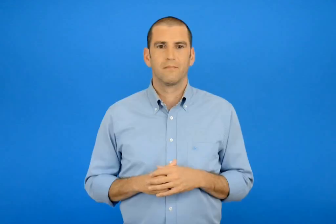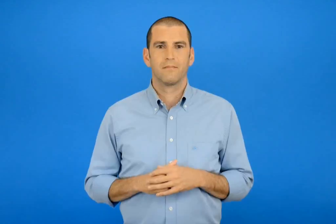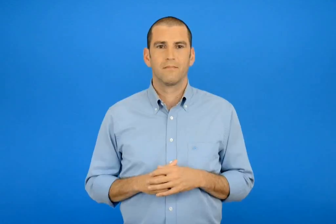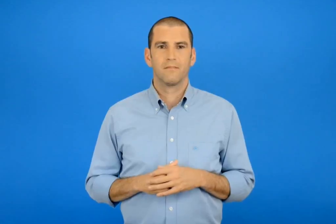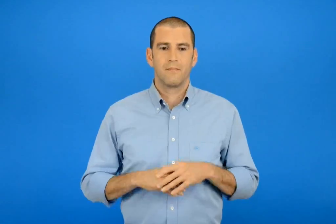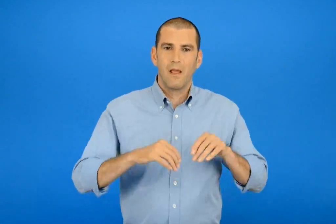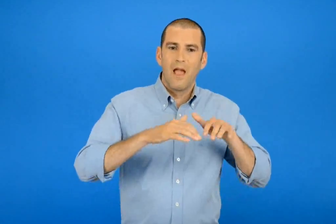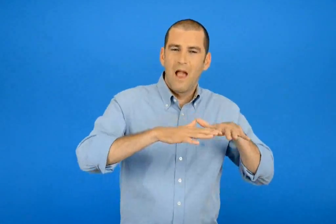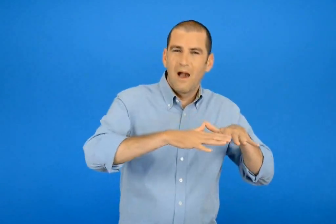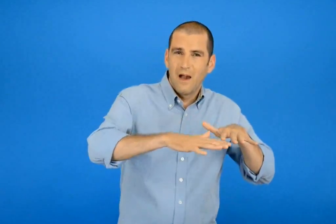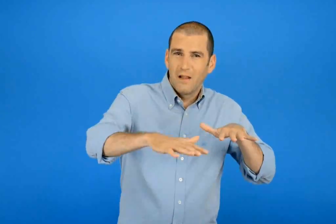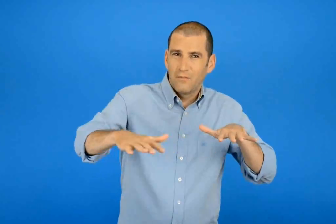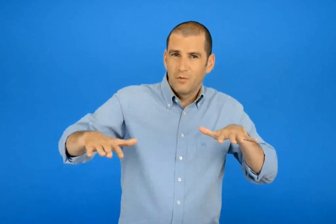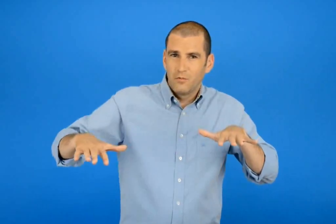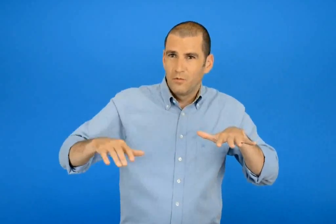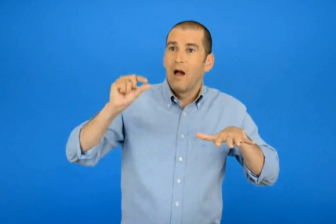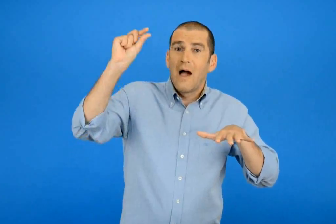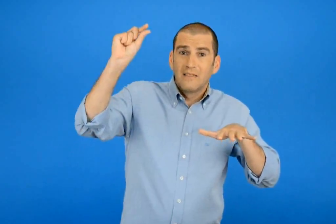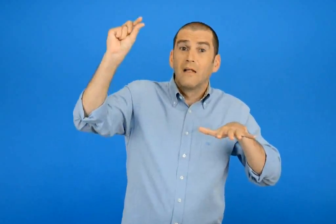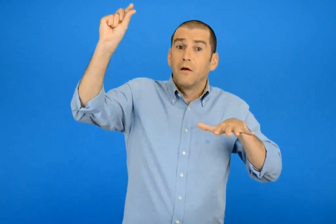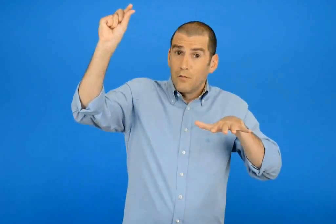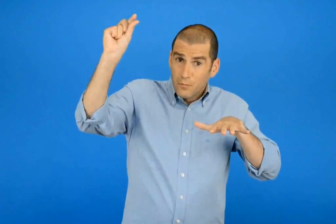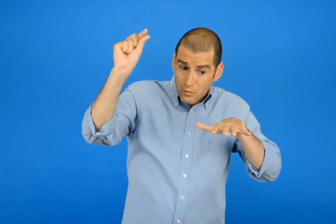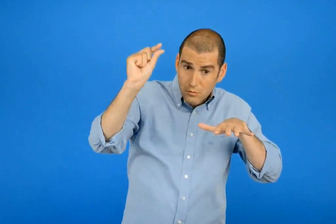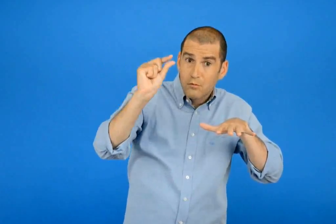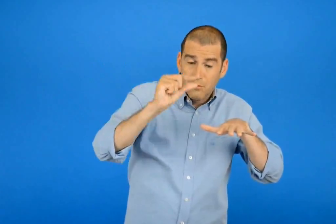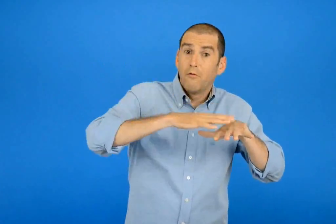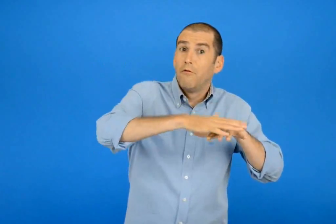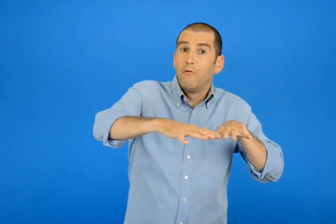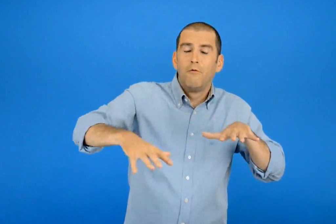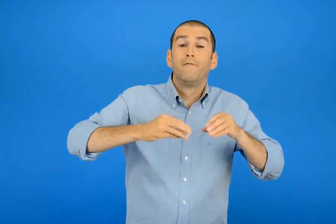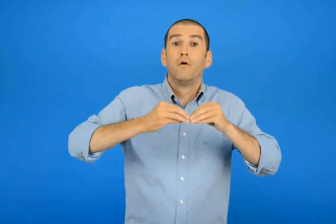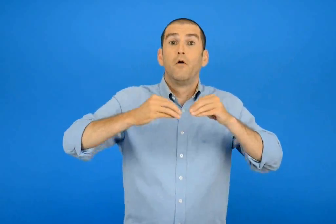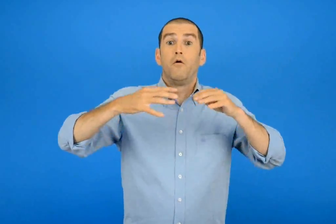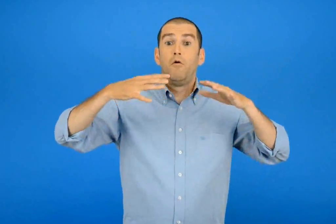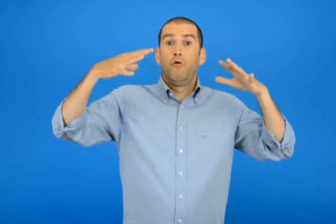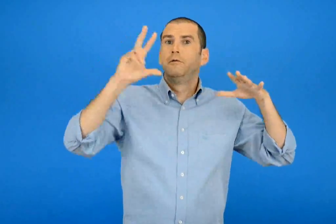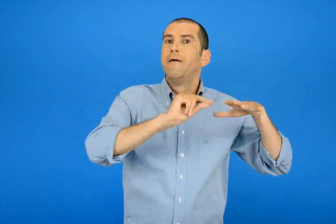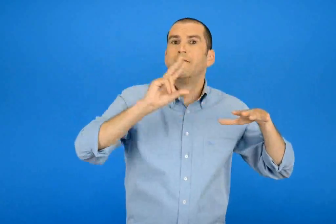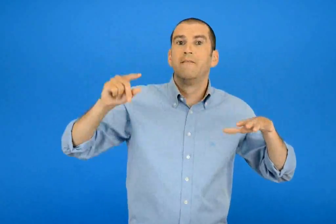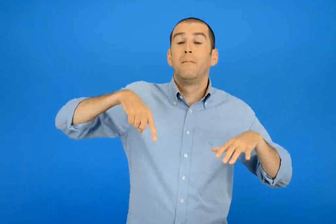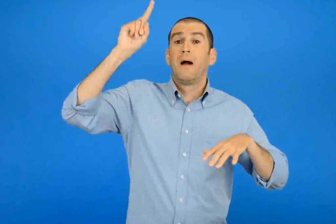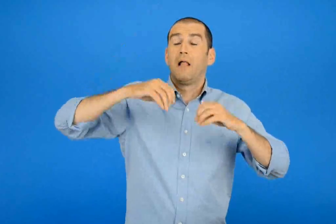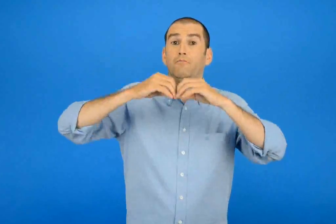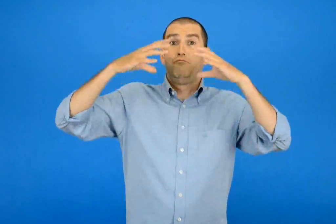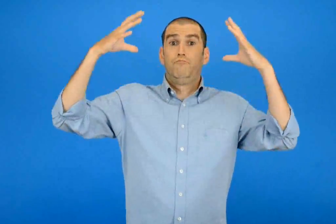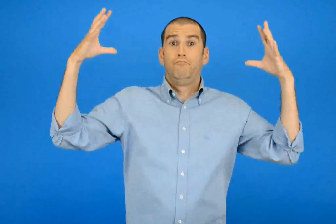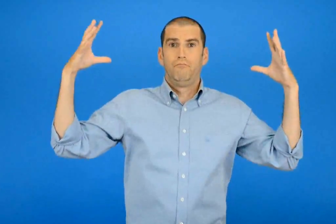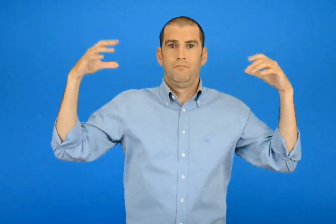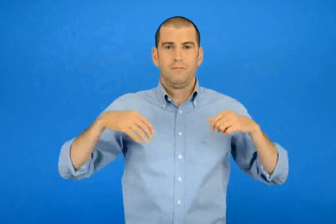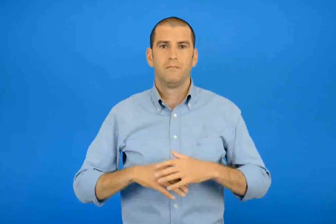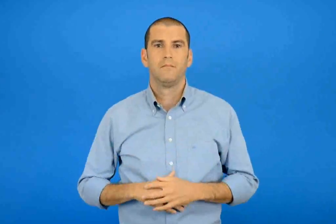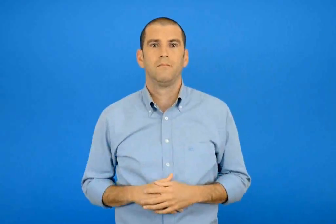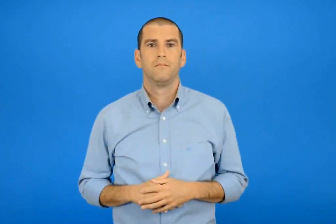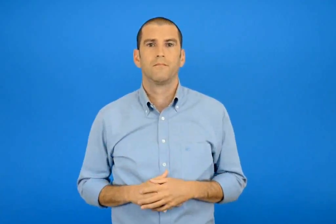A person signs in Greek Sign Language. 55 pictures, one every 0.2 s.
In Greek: πλησίασε ακόμη λίγο ολη η έρημος γύρω φωτίστηκε σαν να ταν μέρα
